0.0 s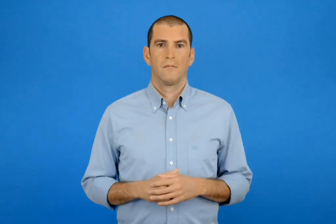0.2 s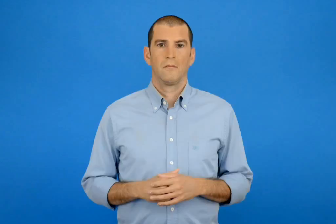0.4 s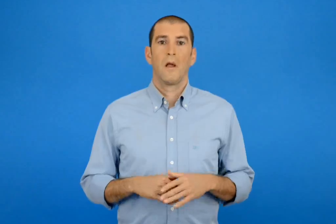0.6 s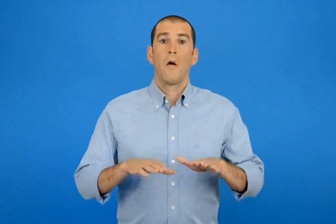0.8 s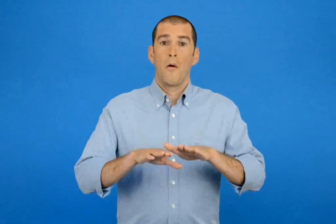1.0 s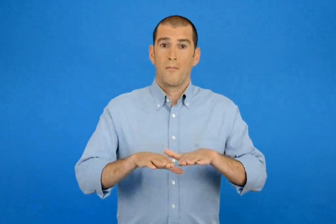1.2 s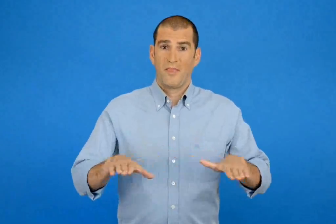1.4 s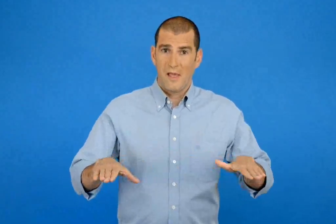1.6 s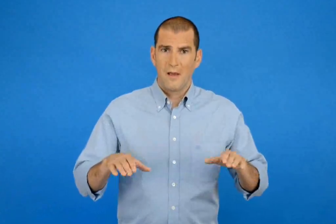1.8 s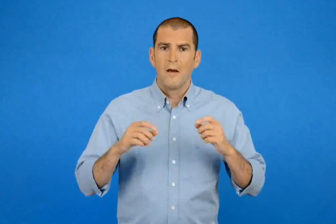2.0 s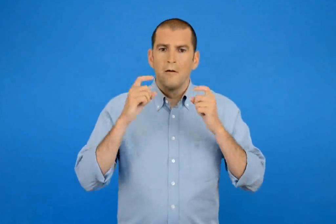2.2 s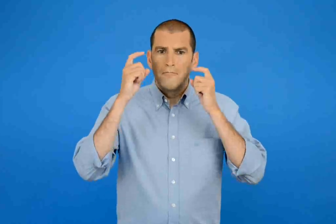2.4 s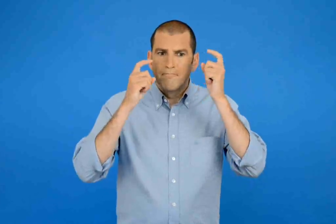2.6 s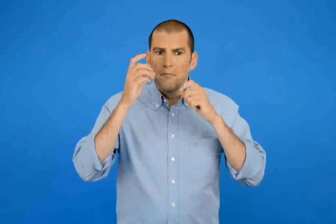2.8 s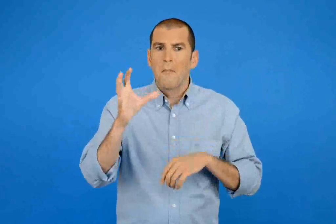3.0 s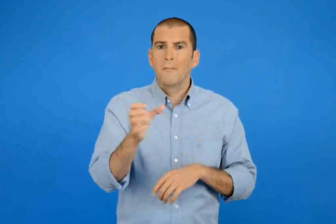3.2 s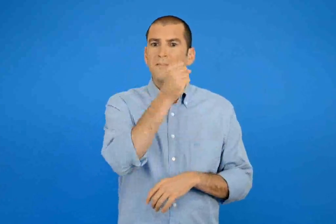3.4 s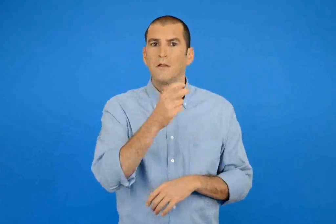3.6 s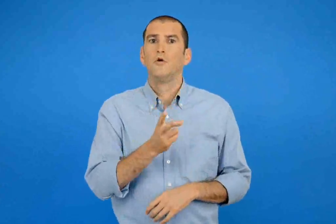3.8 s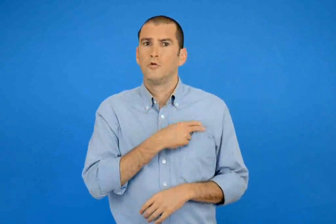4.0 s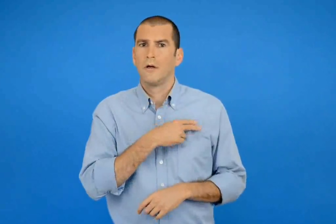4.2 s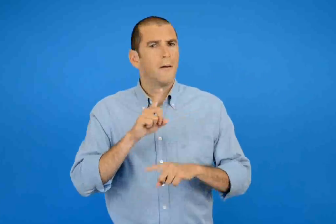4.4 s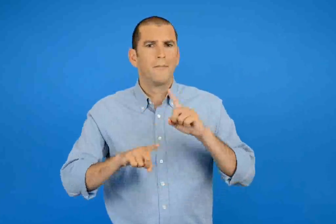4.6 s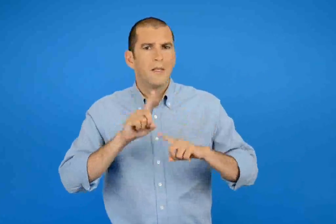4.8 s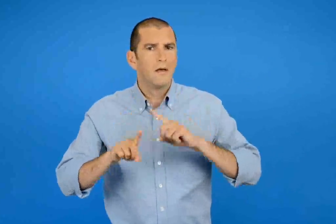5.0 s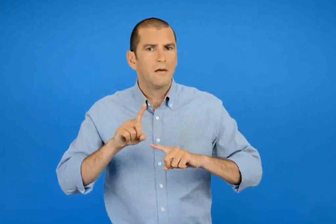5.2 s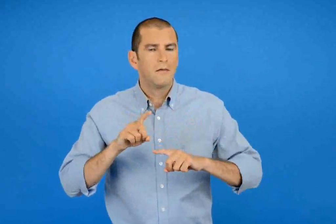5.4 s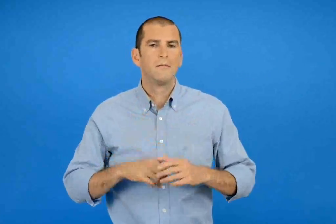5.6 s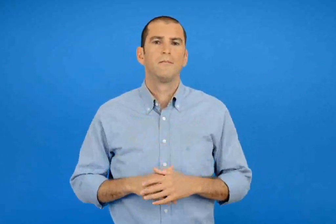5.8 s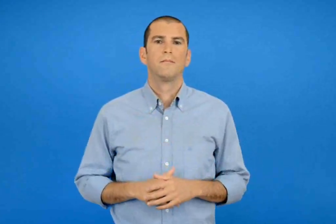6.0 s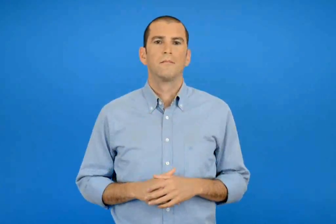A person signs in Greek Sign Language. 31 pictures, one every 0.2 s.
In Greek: ποιά παιδιά μάντεψαν σωστά ;
